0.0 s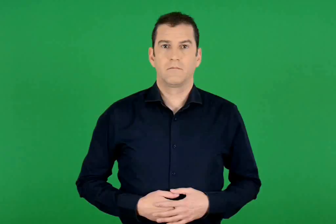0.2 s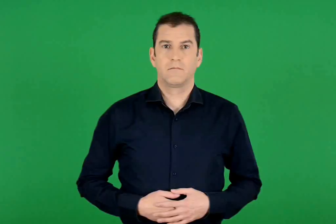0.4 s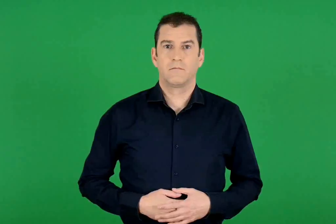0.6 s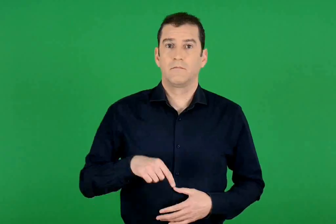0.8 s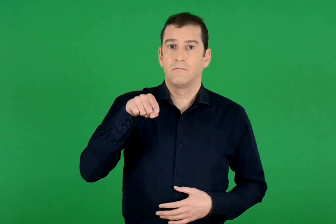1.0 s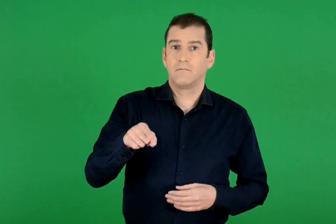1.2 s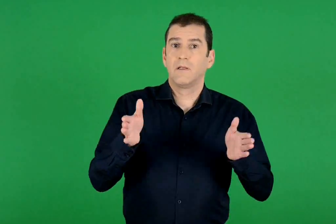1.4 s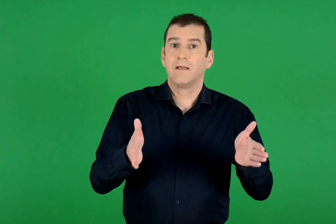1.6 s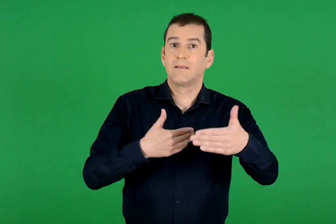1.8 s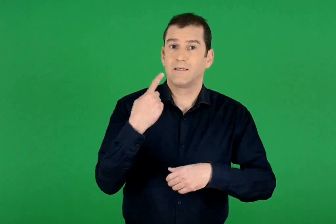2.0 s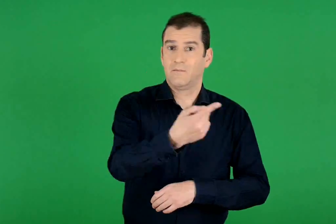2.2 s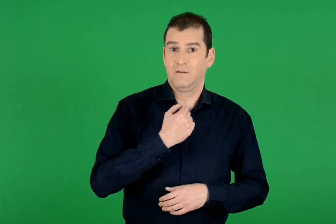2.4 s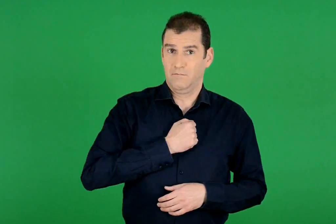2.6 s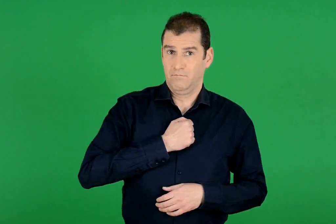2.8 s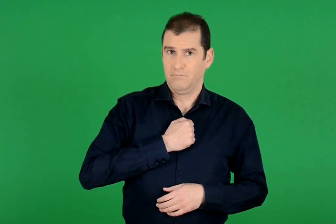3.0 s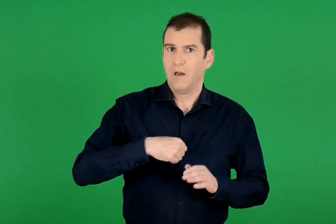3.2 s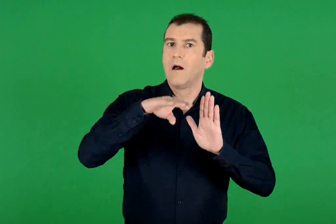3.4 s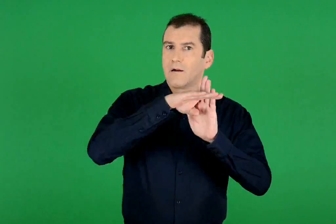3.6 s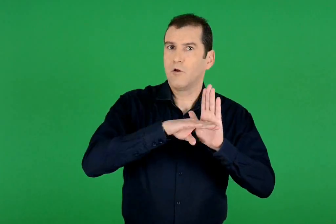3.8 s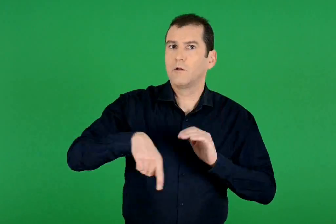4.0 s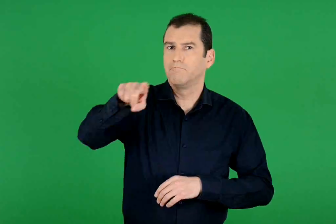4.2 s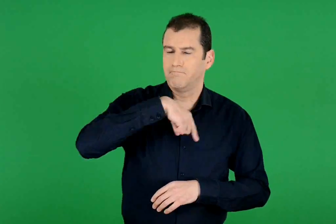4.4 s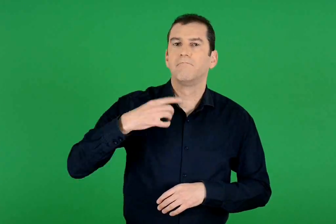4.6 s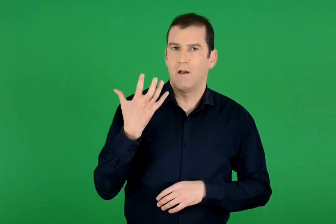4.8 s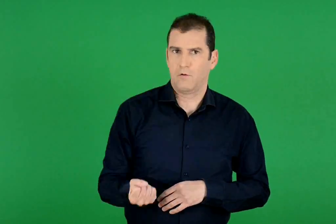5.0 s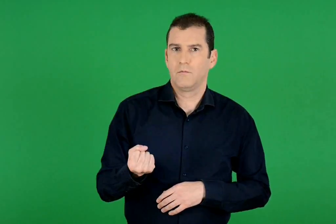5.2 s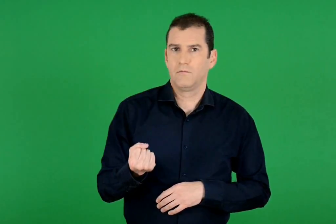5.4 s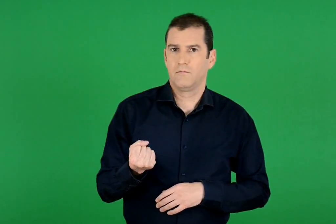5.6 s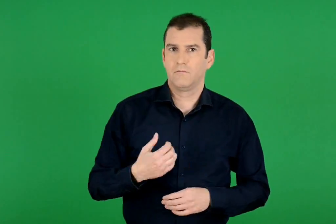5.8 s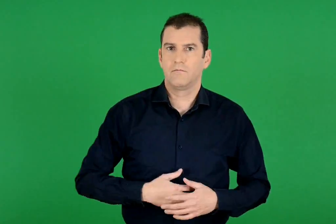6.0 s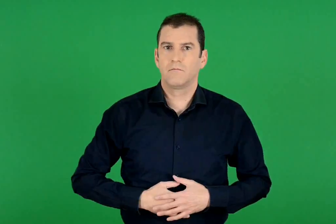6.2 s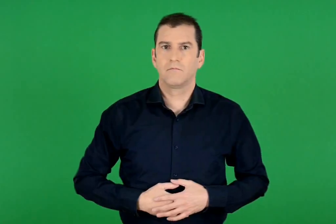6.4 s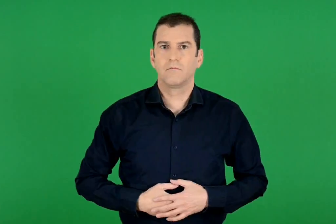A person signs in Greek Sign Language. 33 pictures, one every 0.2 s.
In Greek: στην τάξη μας έχουμε κανόνες
